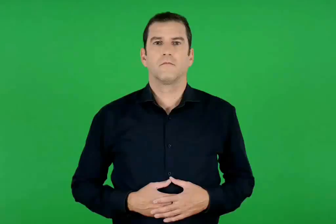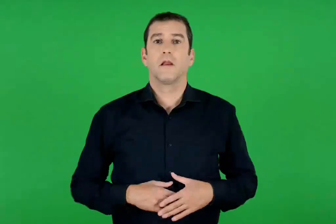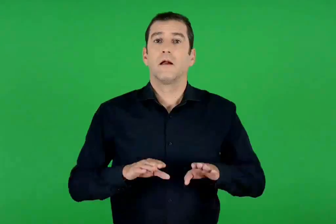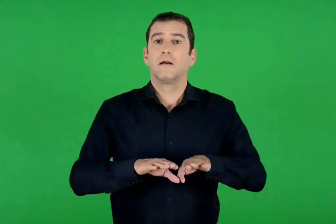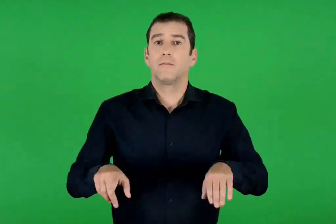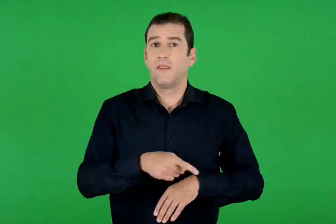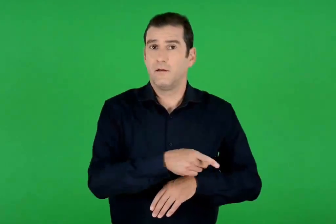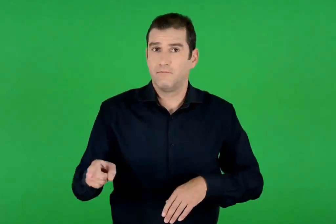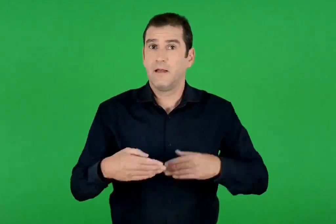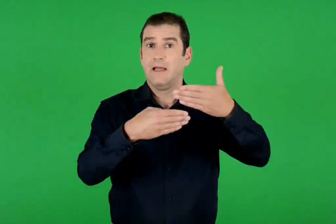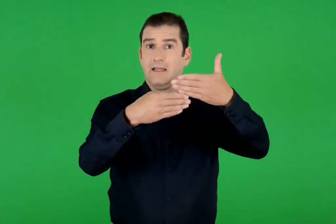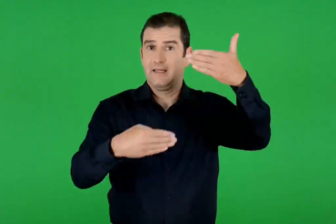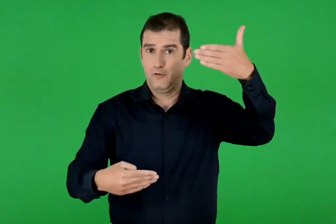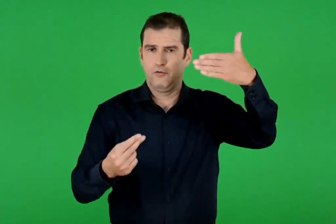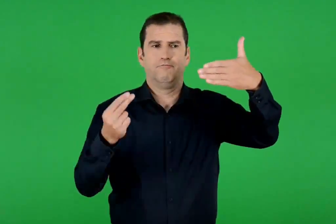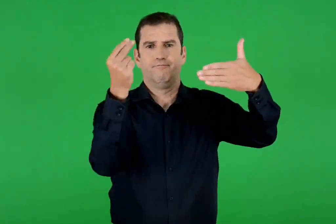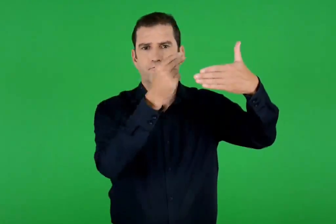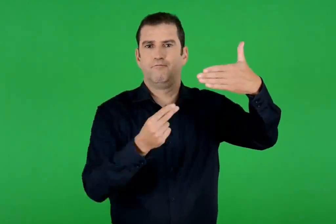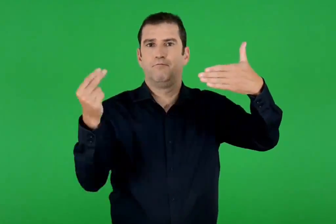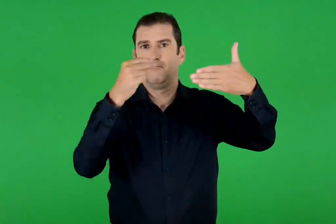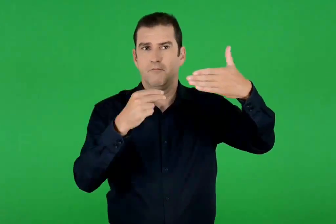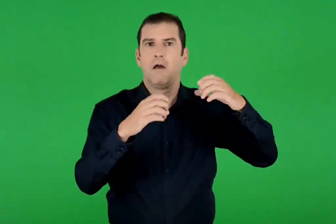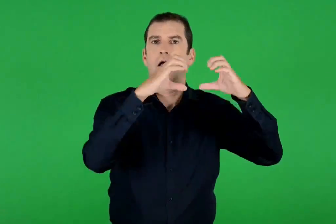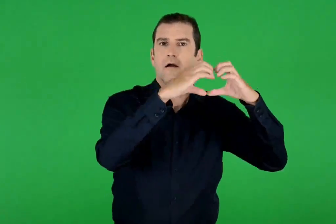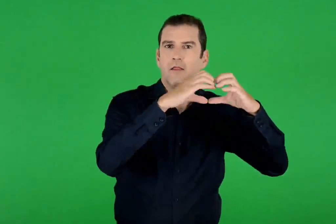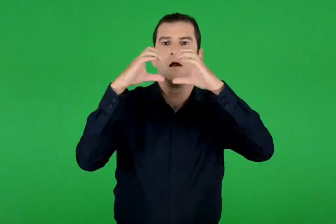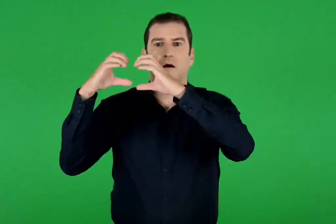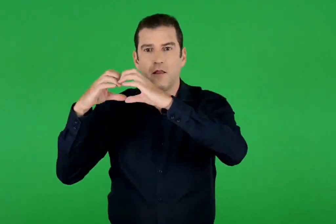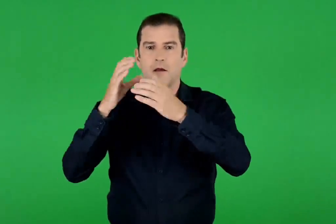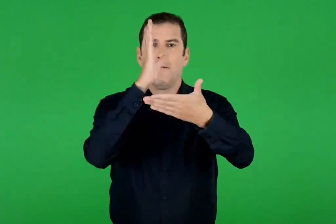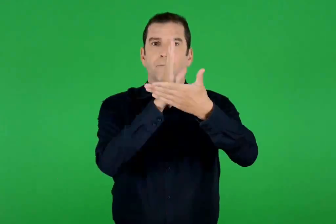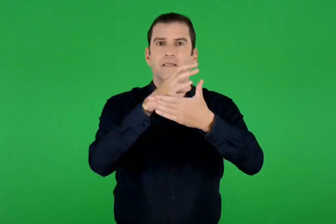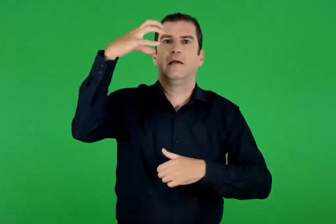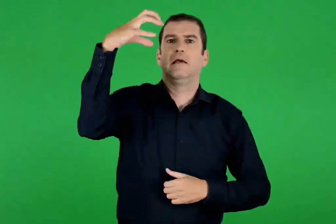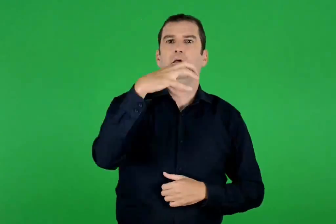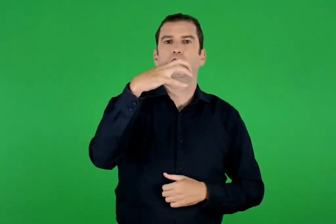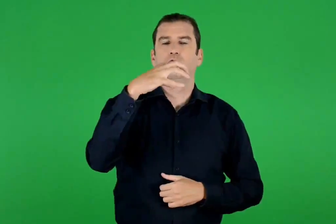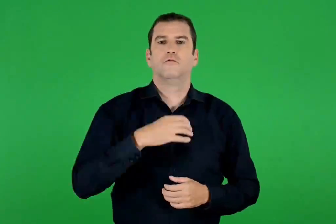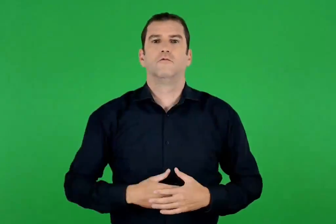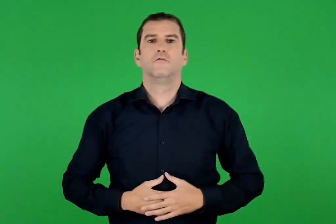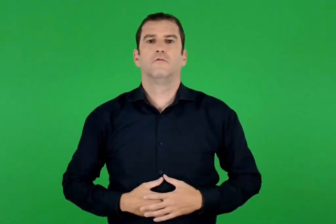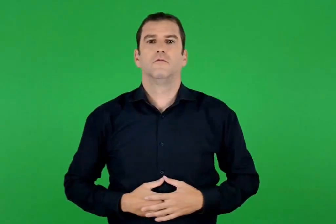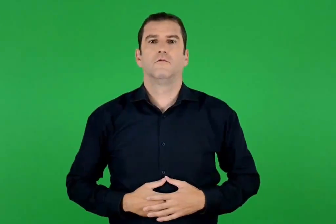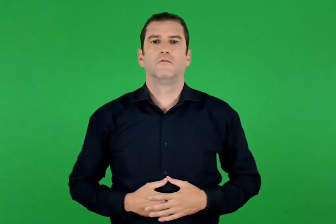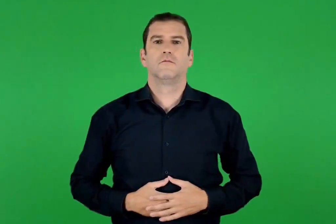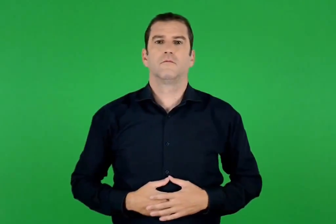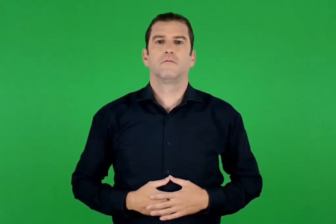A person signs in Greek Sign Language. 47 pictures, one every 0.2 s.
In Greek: τα παιδιά ζωγραφίζουν στον τοίχο δυο καρδιές κι έναν ήλιο στη μέση
